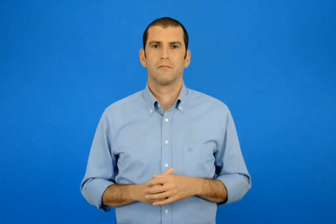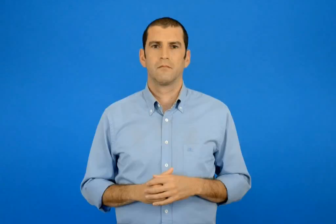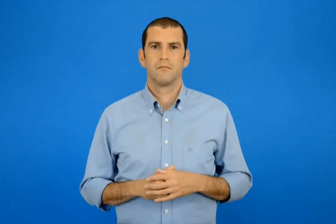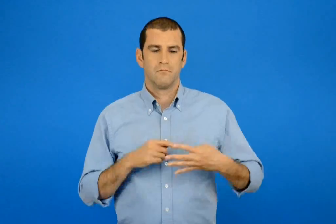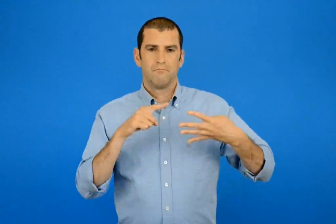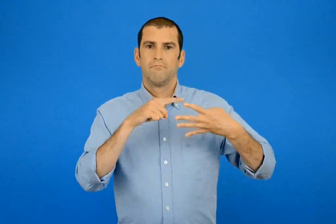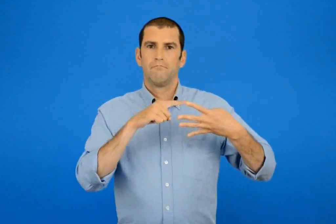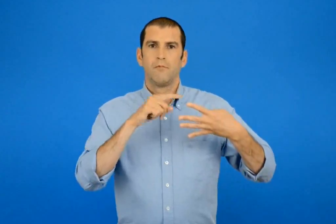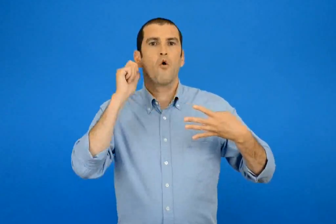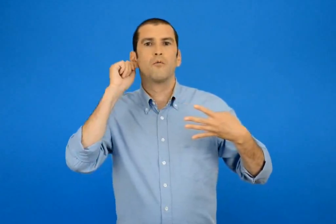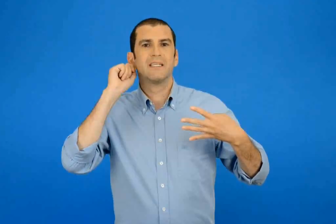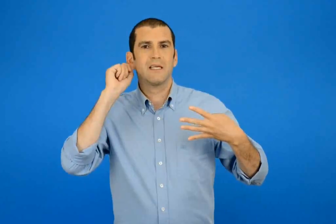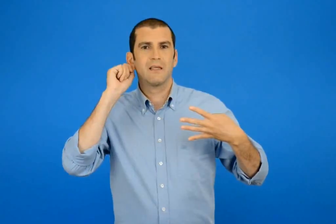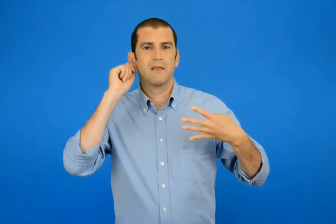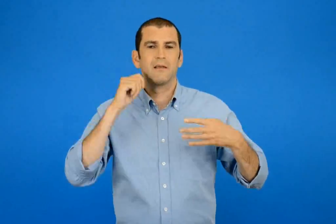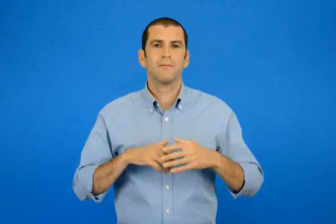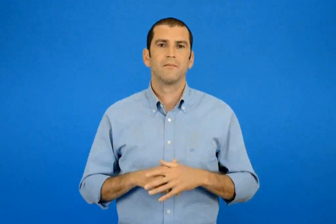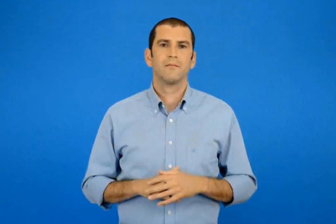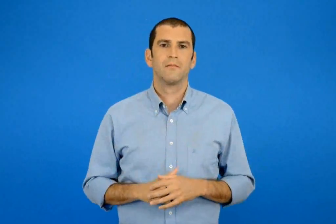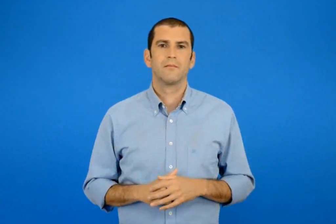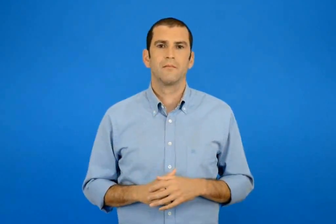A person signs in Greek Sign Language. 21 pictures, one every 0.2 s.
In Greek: ονομαστική
